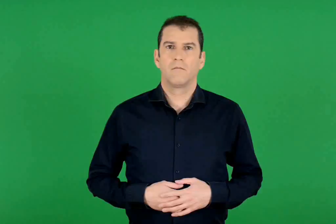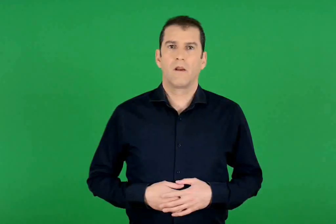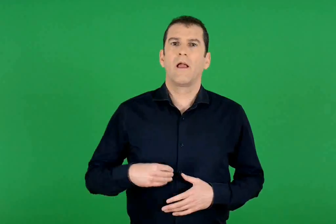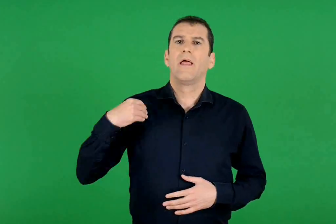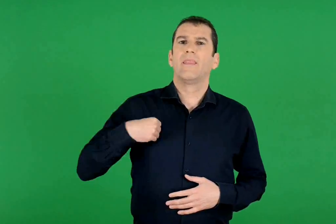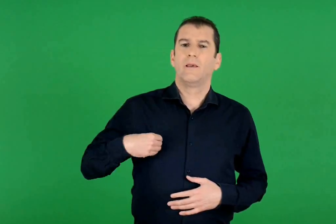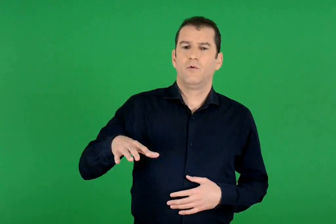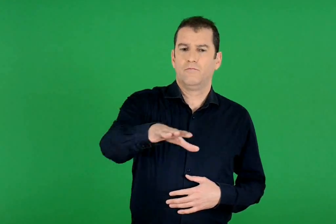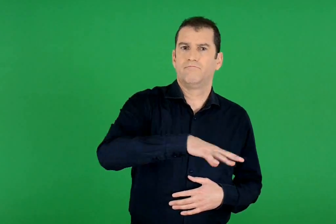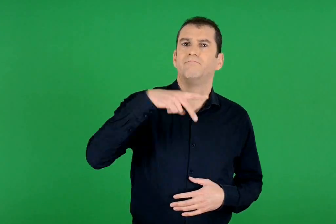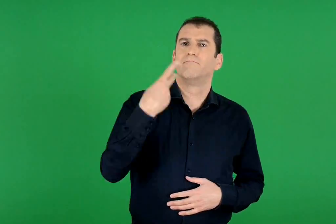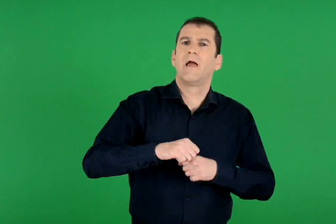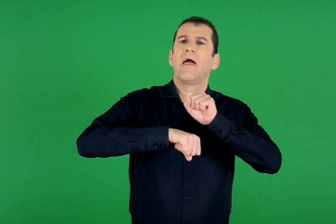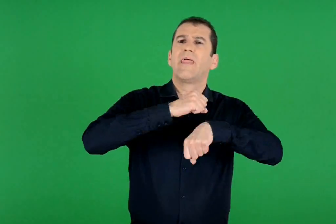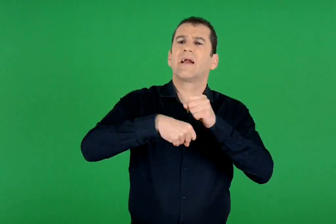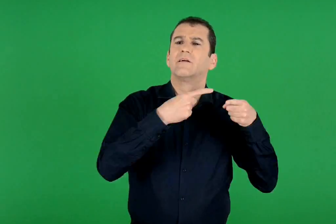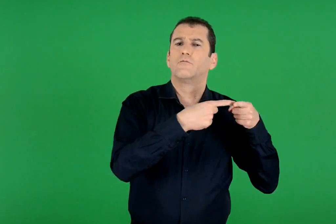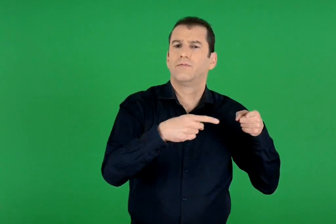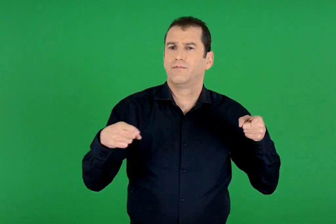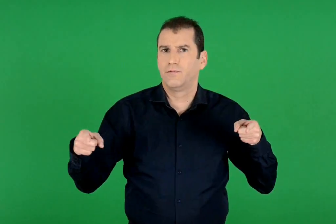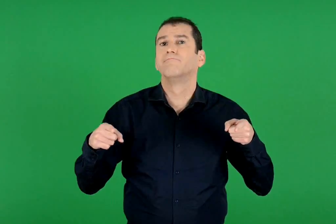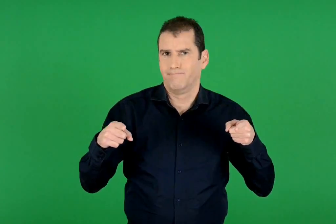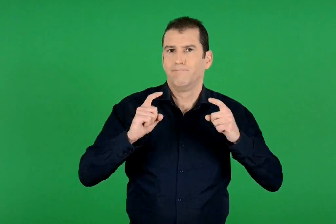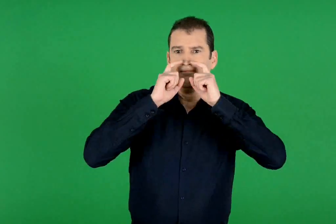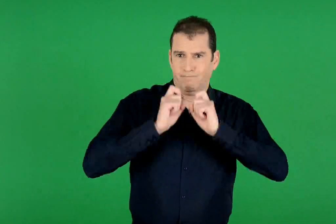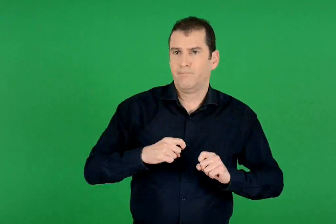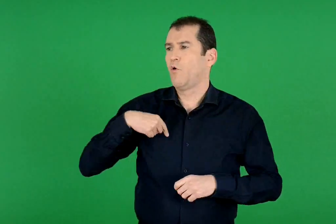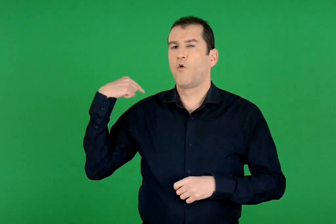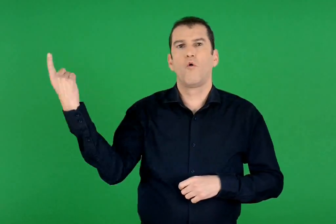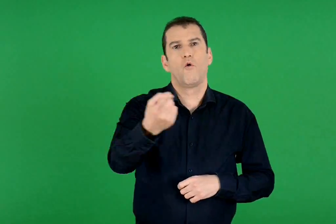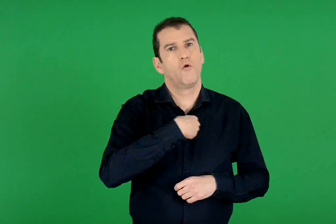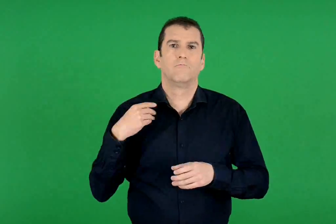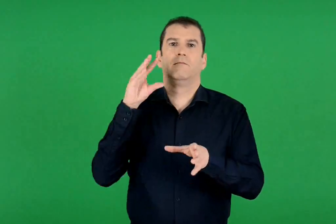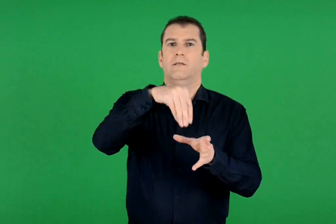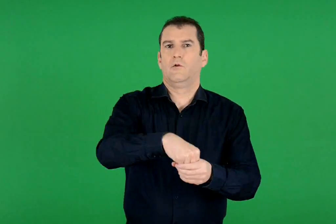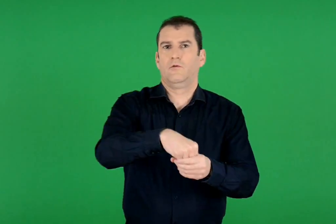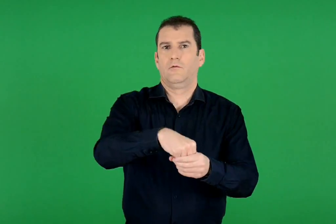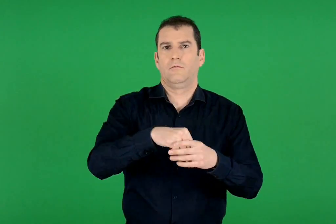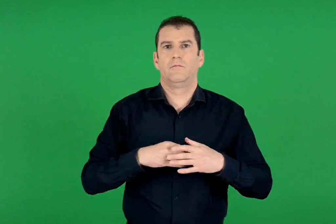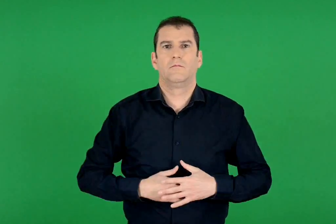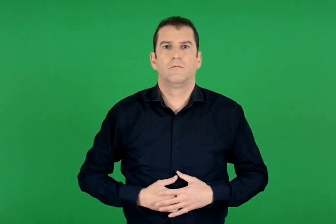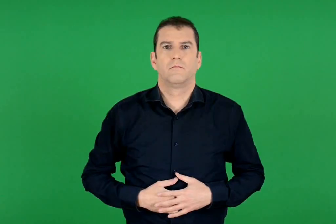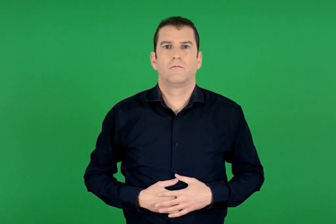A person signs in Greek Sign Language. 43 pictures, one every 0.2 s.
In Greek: στις δραστηριότητες του δήμου είναι απαραίτητο να συμμετέχουμε όλοι
